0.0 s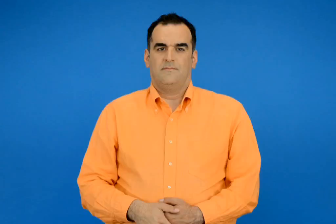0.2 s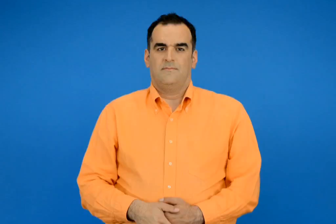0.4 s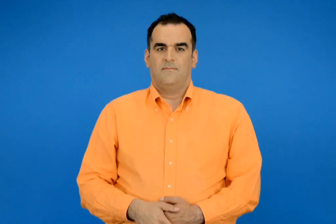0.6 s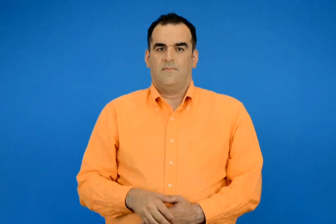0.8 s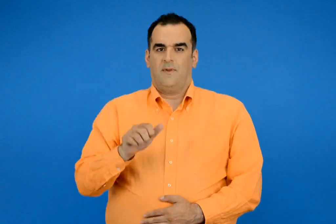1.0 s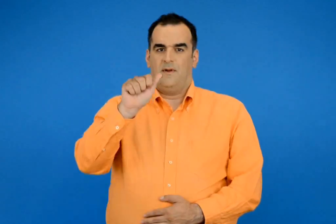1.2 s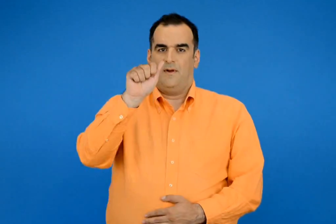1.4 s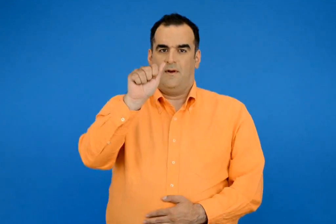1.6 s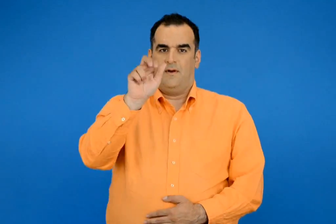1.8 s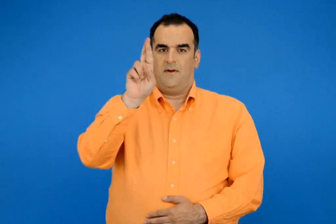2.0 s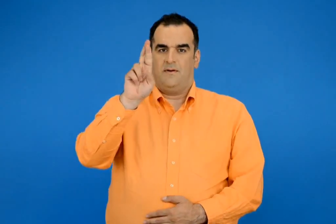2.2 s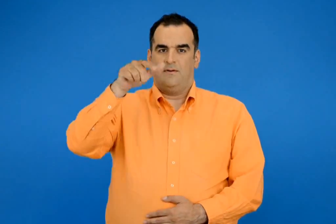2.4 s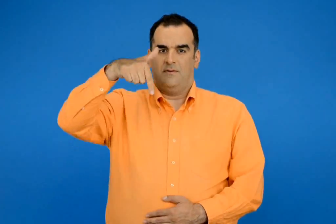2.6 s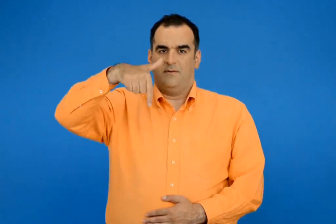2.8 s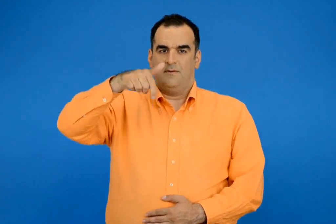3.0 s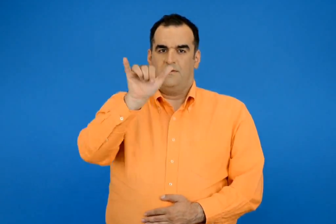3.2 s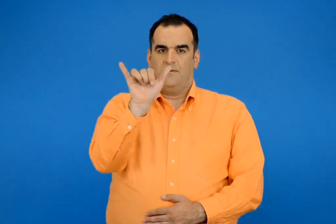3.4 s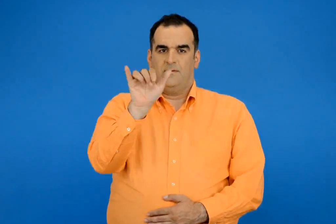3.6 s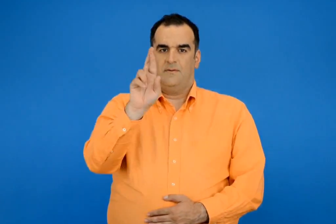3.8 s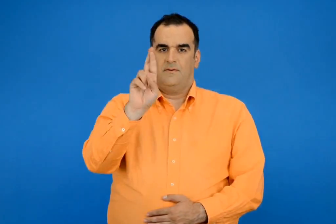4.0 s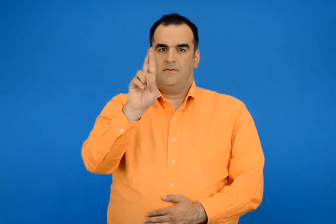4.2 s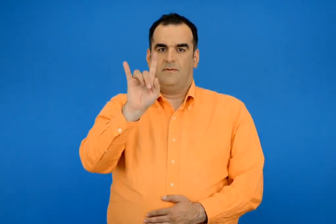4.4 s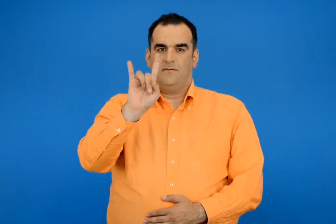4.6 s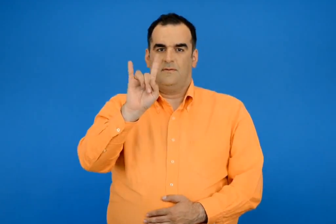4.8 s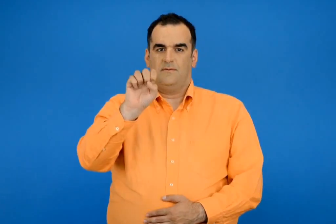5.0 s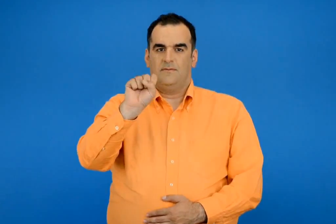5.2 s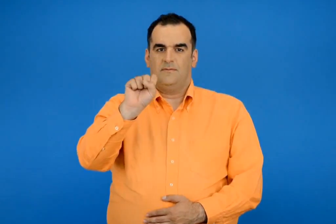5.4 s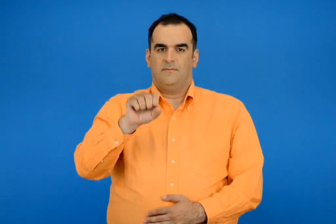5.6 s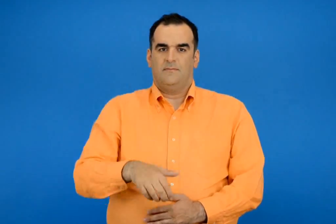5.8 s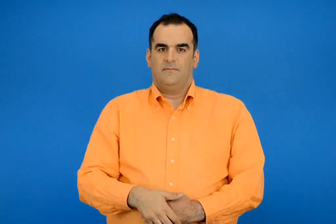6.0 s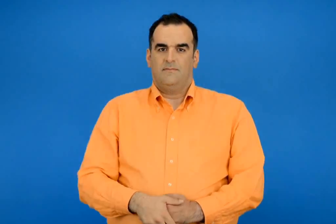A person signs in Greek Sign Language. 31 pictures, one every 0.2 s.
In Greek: ο αργύρης
